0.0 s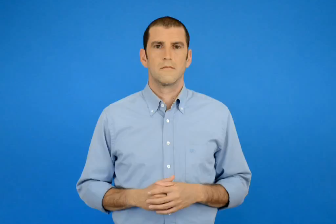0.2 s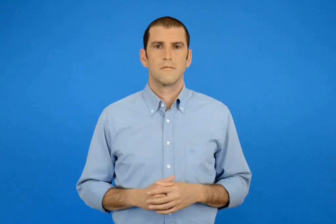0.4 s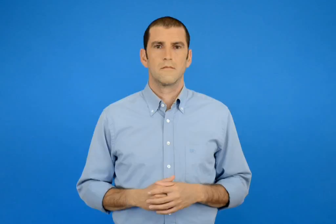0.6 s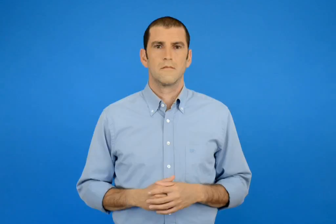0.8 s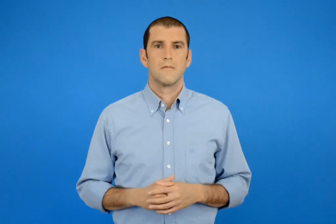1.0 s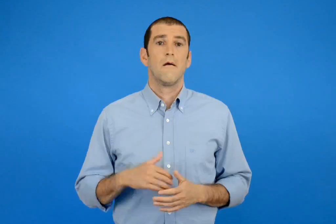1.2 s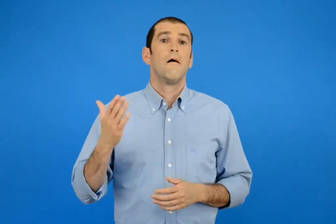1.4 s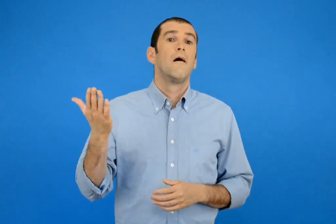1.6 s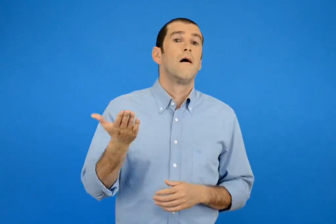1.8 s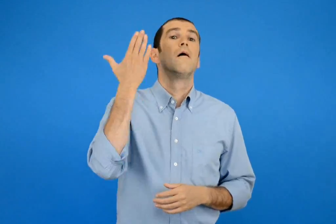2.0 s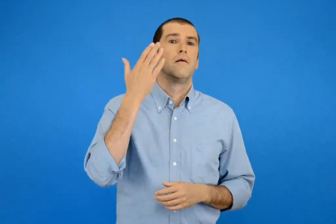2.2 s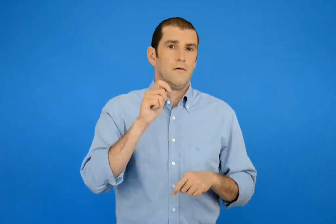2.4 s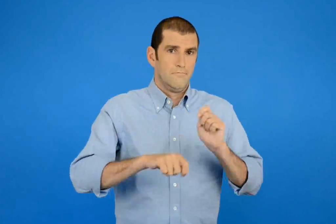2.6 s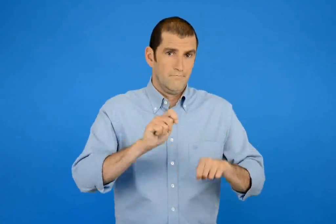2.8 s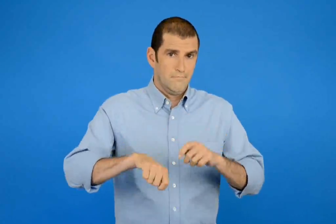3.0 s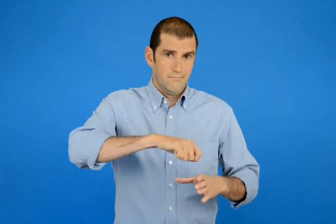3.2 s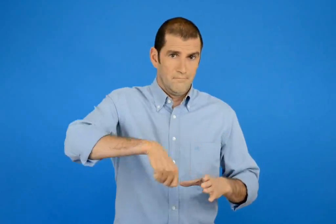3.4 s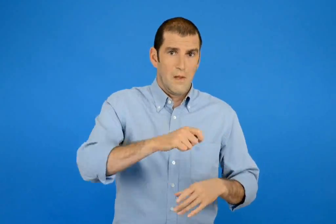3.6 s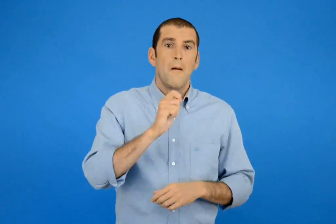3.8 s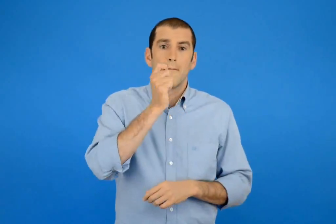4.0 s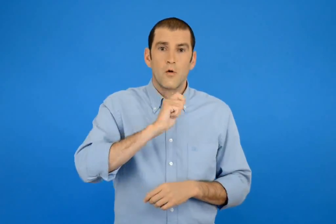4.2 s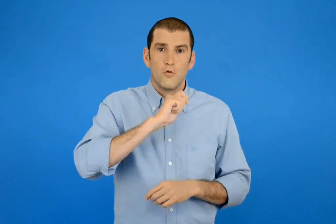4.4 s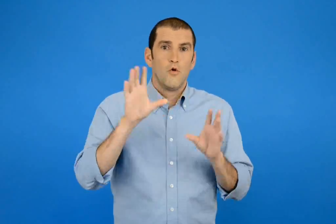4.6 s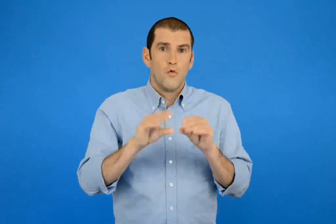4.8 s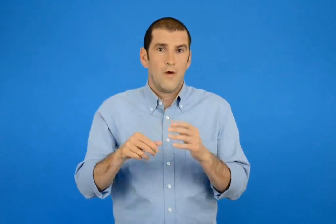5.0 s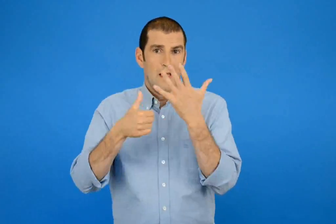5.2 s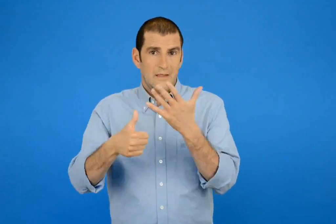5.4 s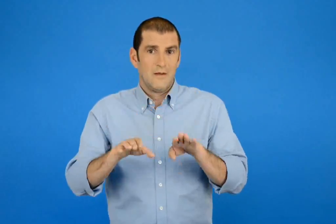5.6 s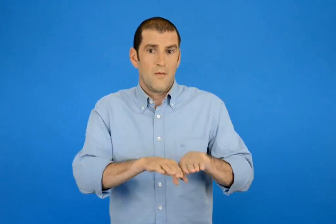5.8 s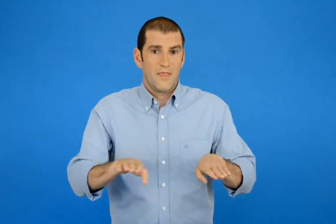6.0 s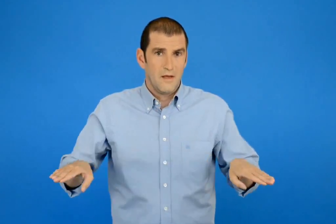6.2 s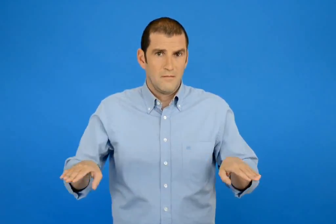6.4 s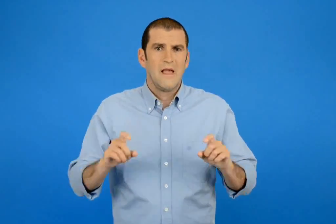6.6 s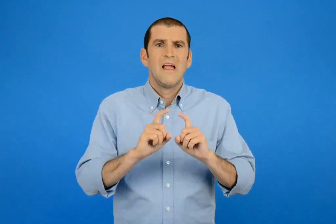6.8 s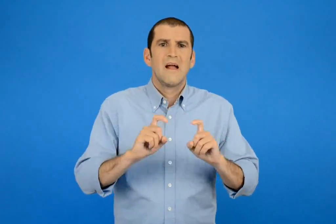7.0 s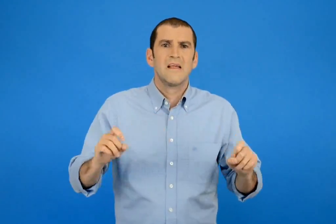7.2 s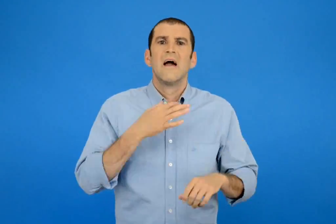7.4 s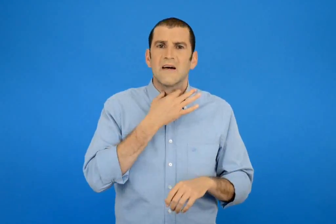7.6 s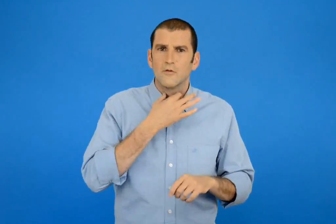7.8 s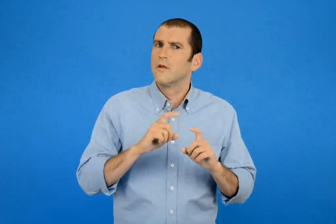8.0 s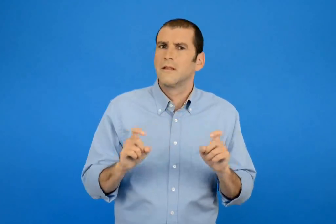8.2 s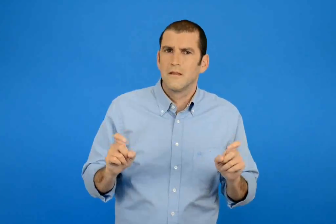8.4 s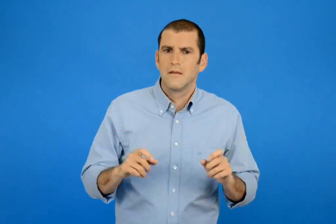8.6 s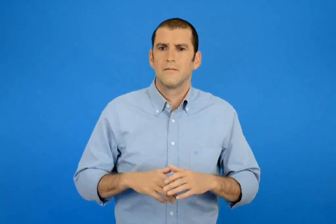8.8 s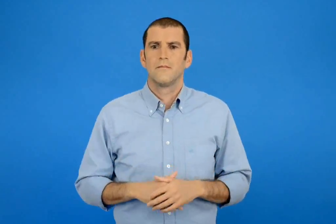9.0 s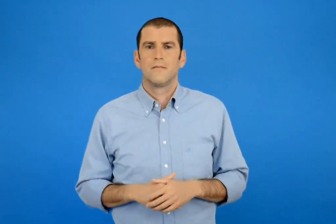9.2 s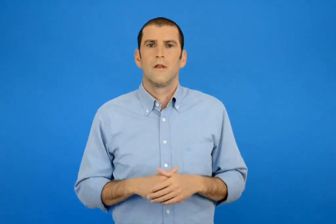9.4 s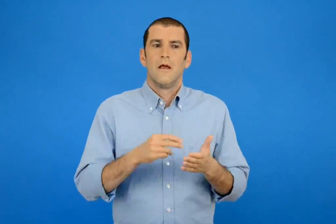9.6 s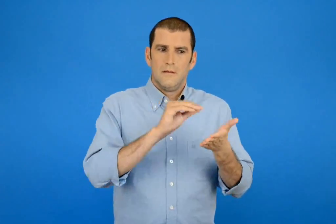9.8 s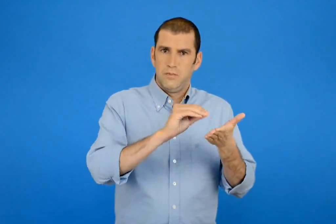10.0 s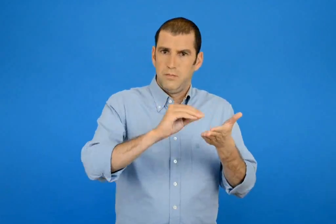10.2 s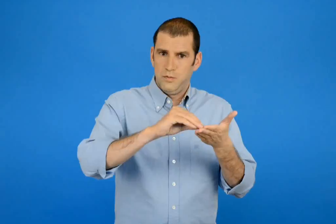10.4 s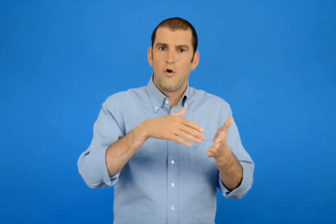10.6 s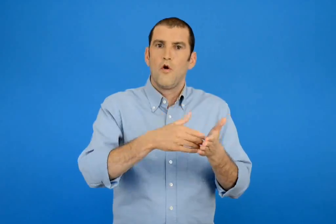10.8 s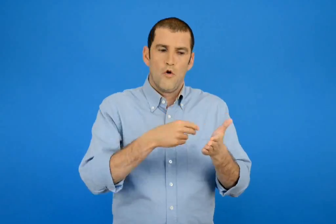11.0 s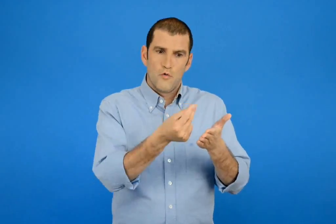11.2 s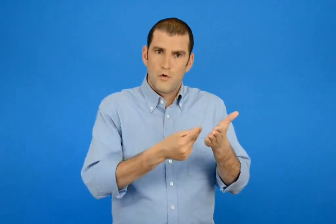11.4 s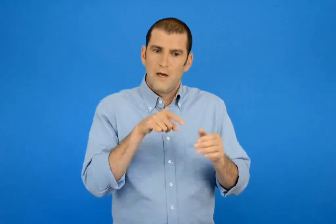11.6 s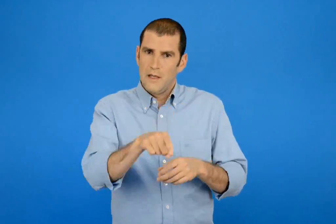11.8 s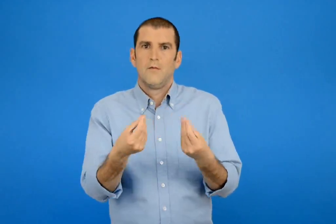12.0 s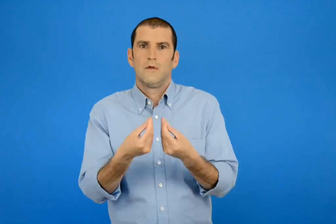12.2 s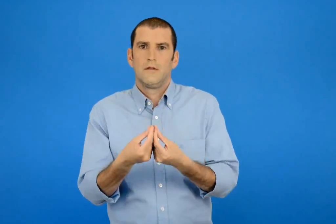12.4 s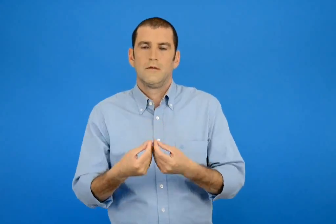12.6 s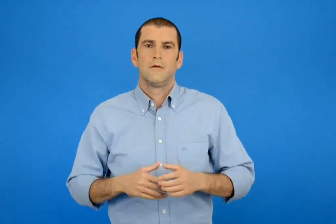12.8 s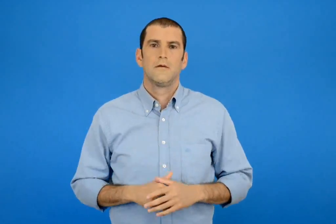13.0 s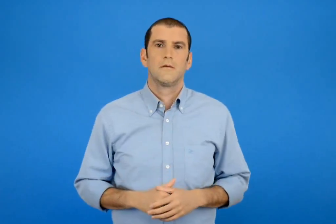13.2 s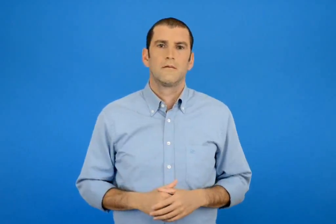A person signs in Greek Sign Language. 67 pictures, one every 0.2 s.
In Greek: αν φτιάξουν παγωτό για 6 παιδιά τι υλικά θα χρειαστούν ; συμπληρώνω και χρωματίζω όσα πρέπει
